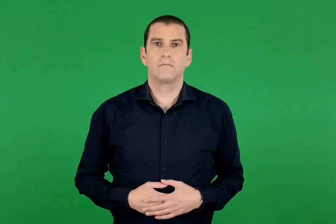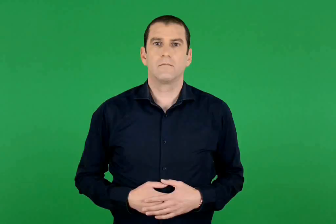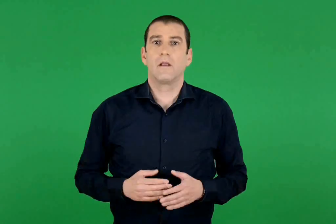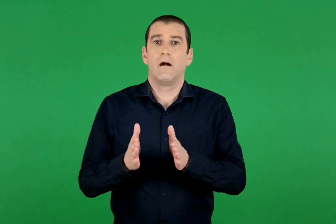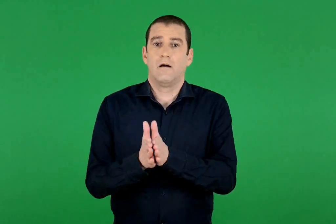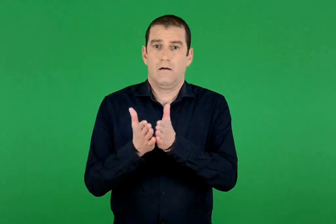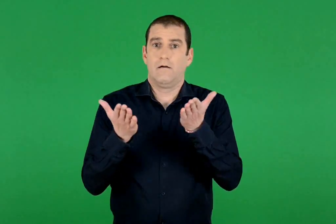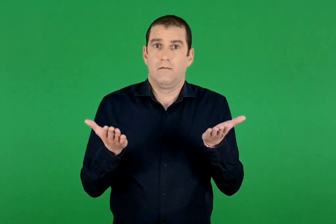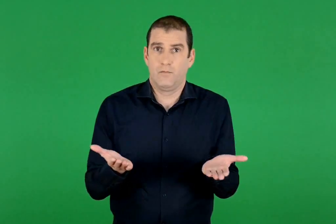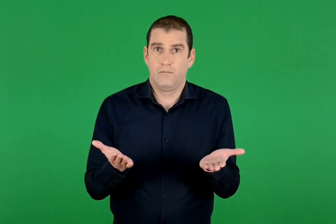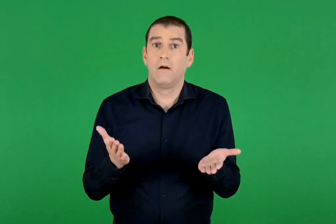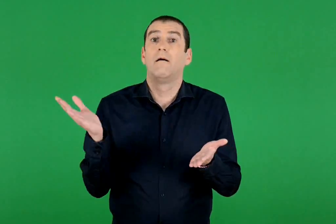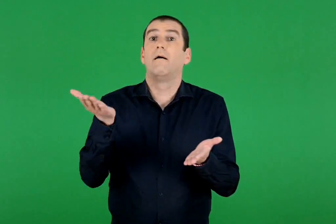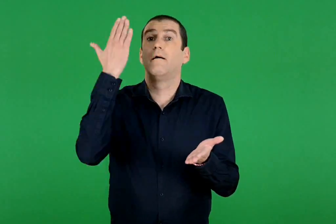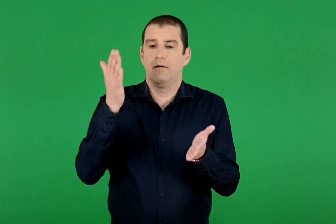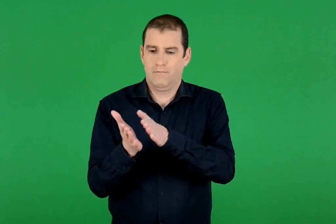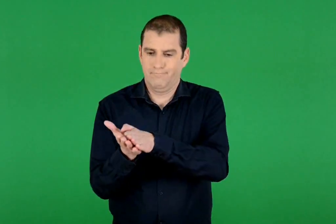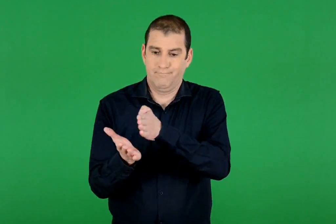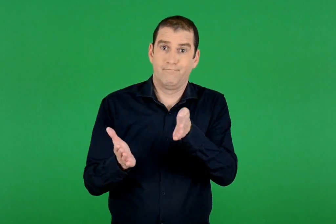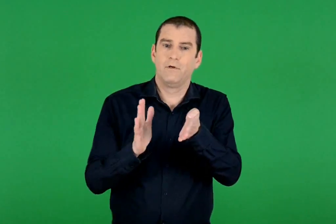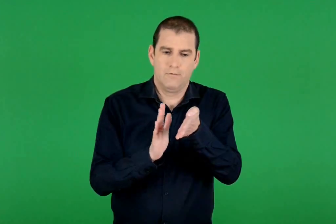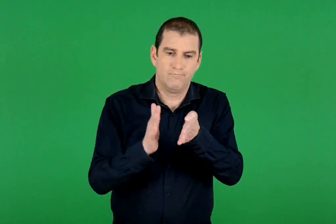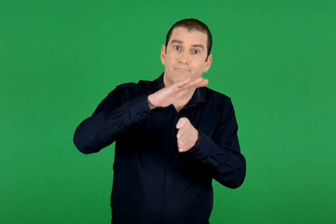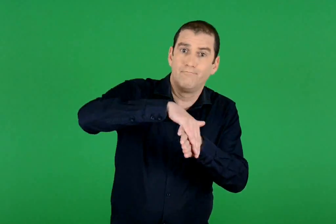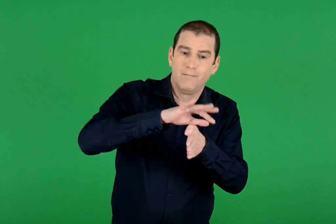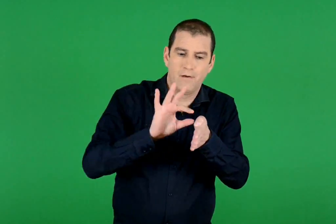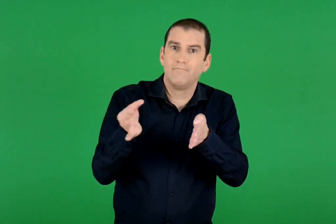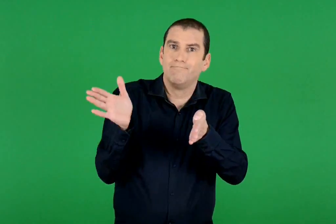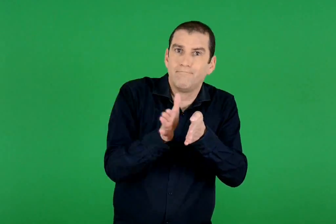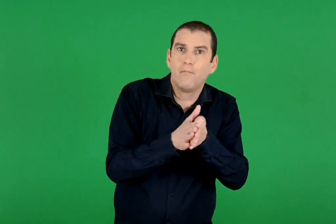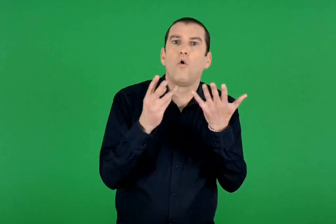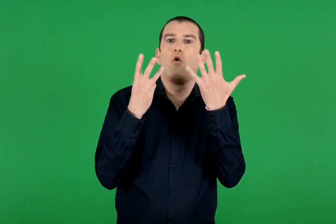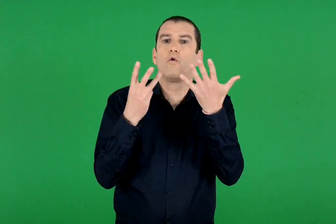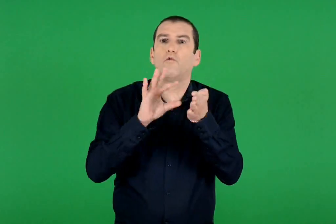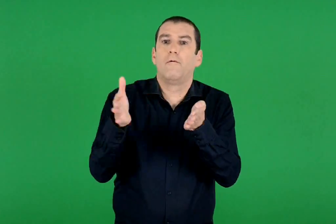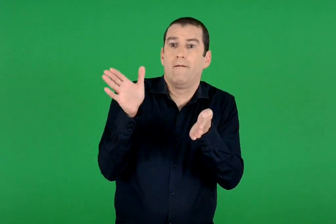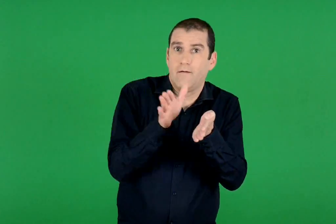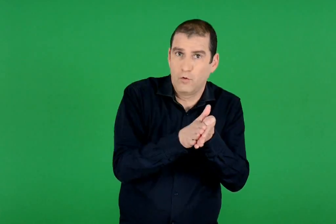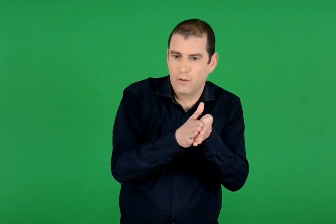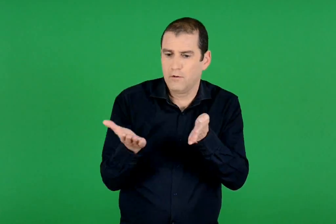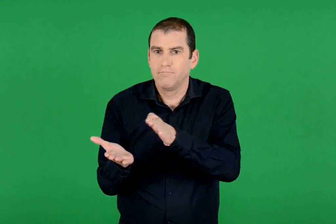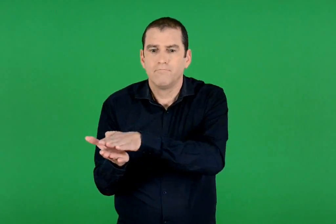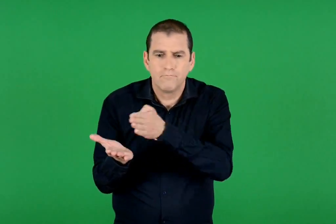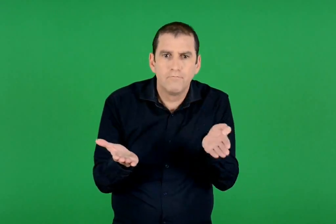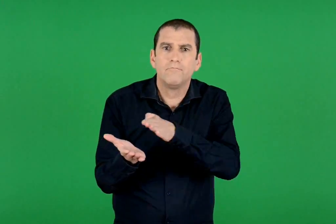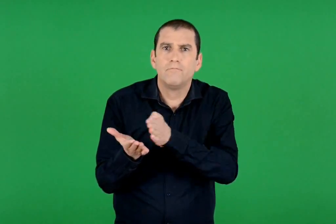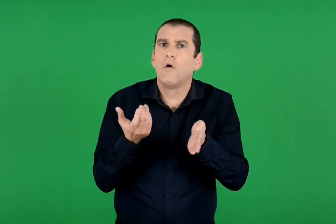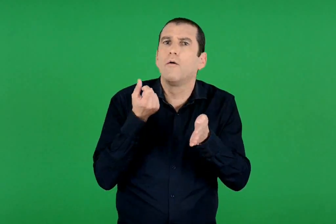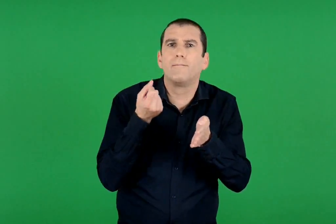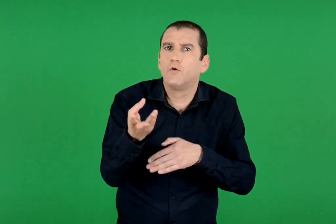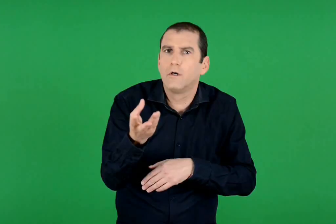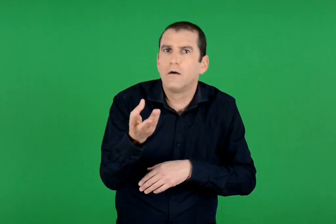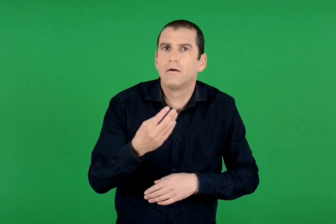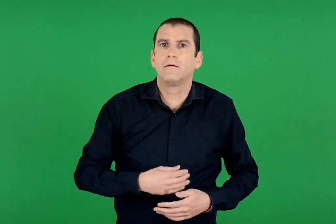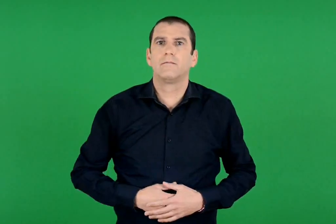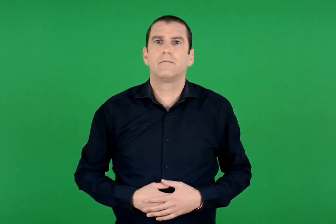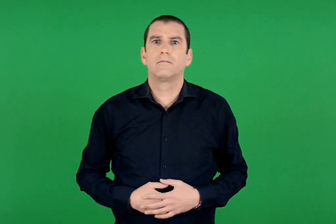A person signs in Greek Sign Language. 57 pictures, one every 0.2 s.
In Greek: αν σε κάθε φύλλο του άλμπουμ βάλει 8 αυτοκόλλητα , πόσα φύλλα θα χρησιμοποιήσει ;
